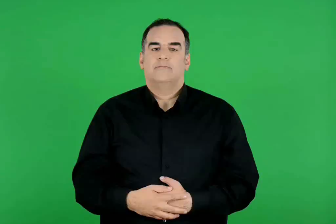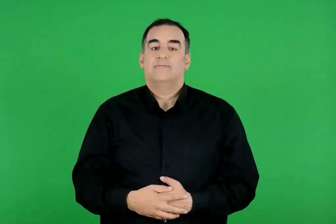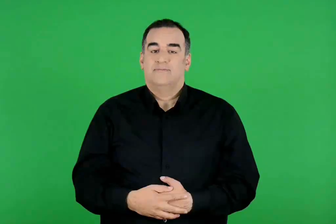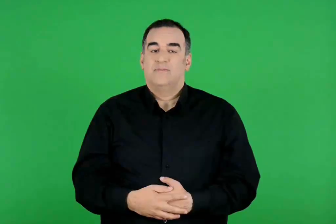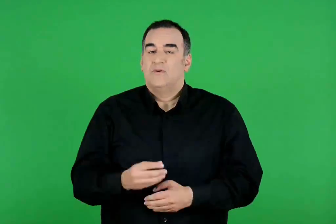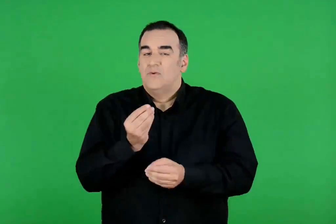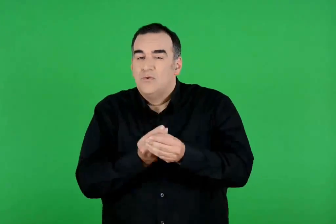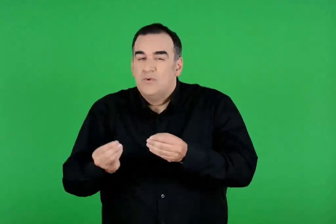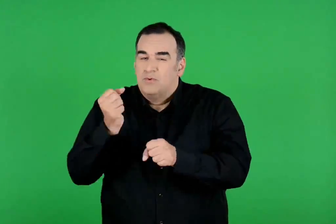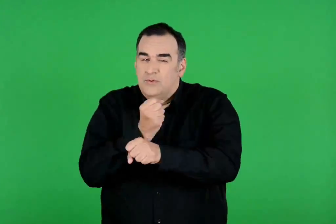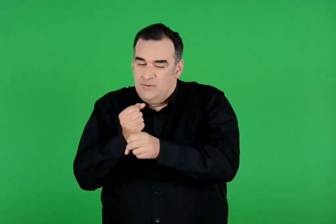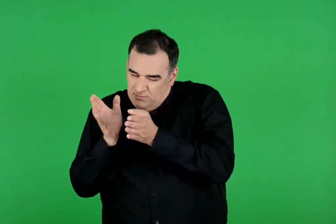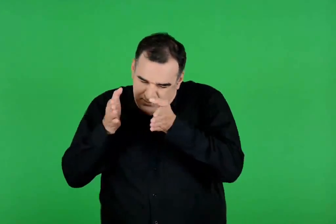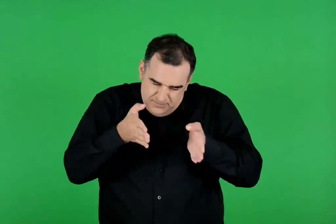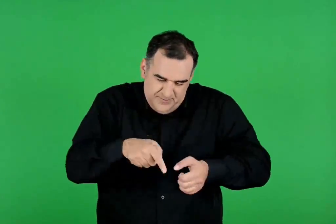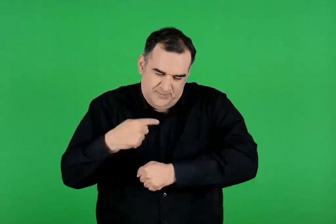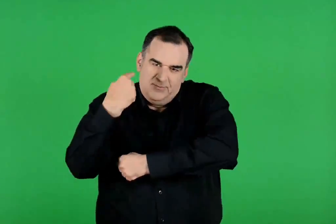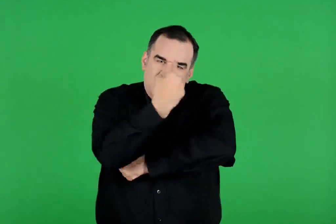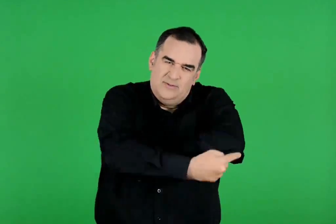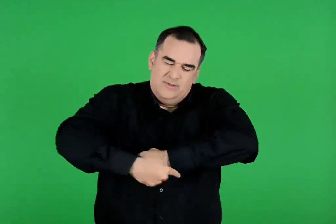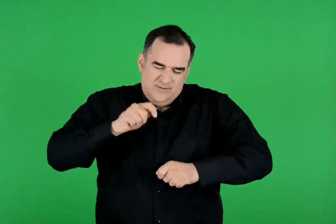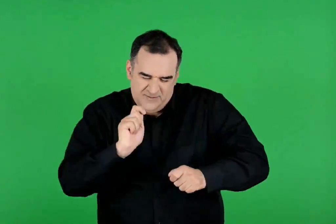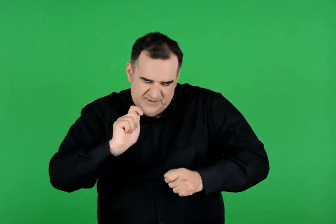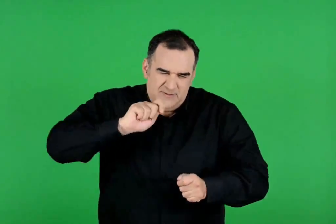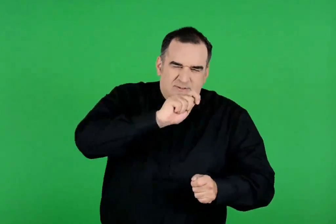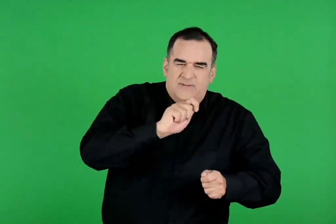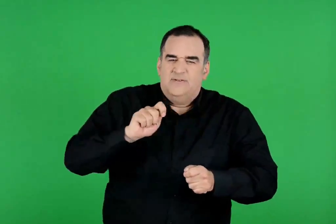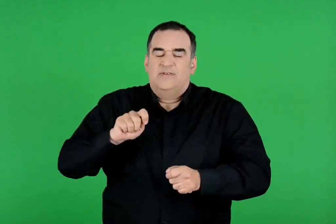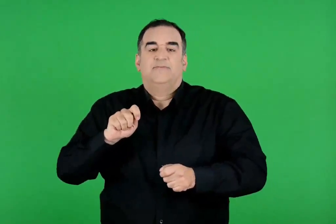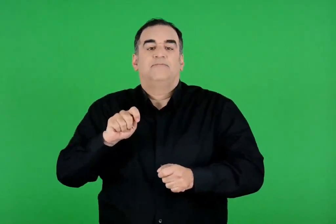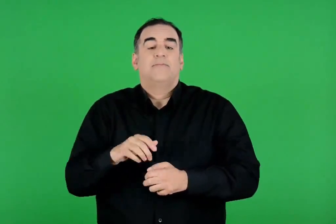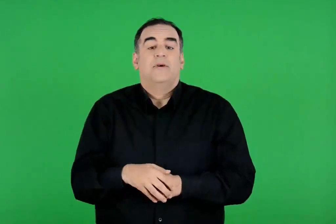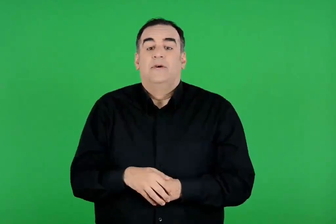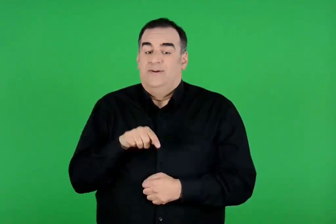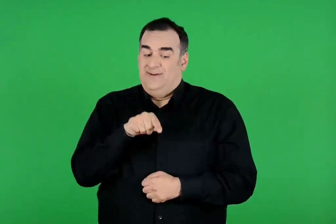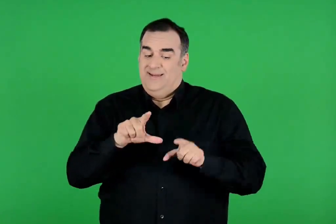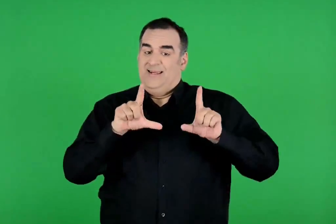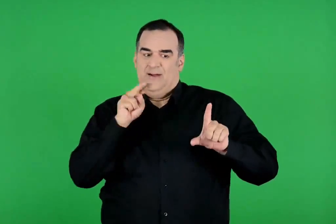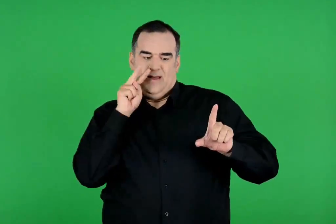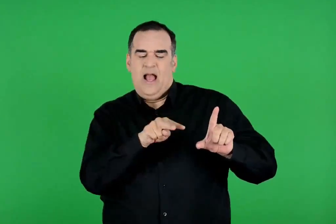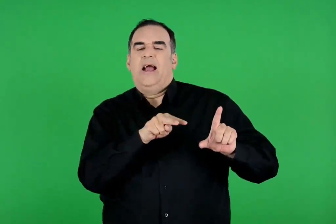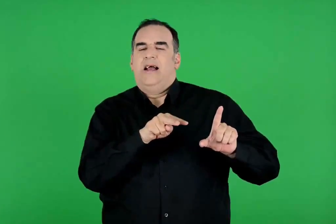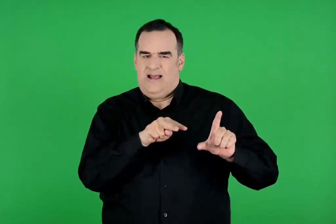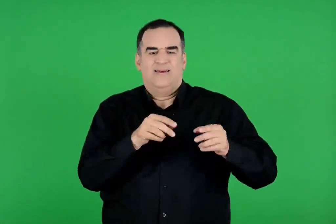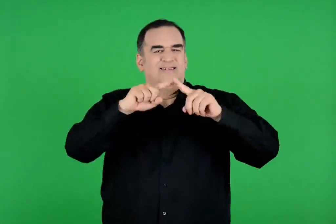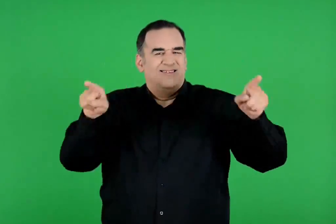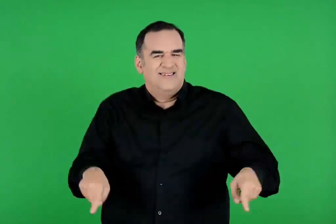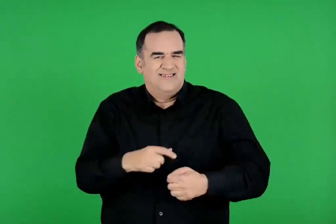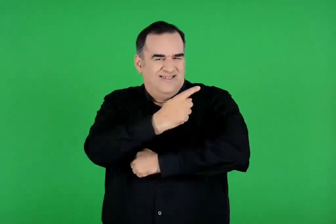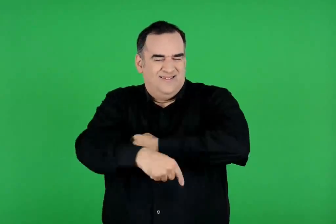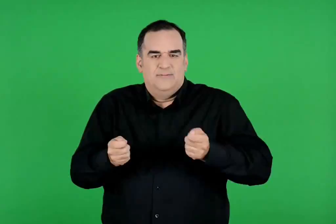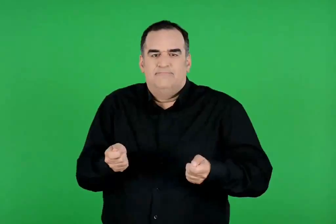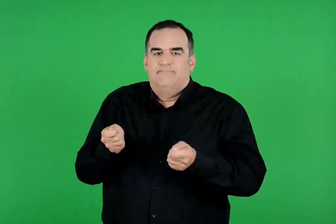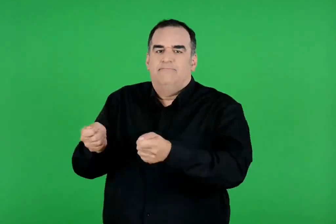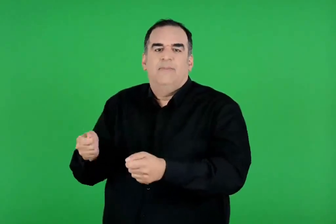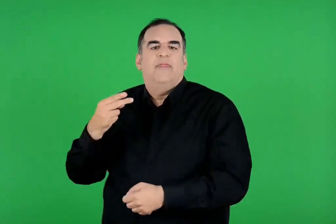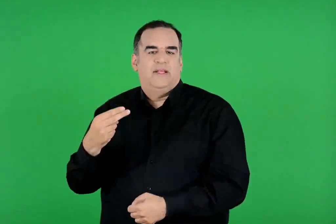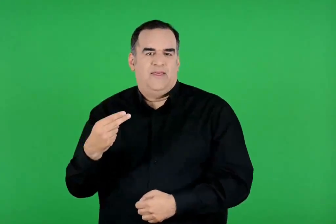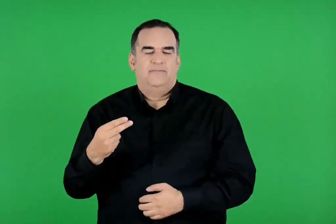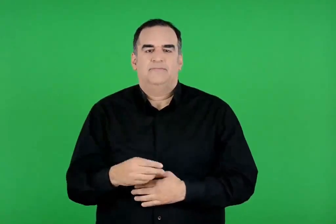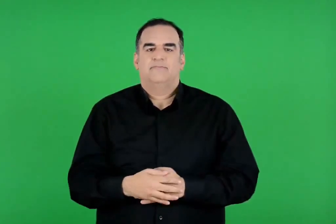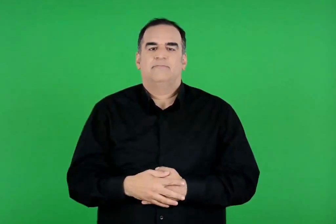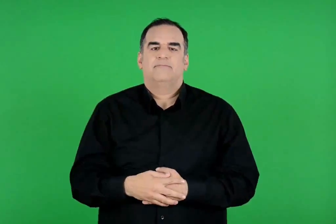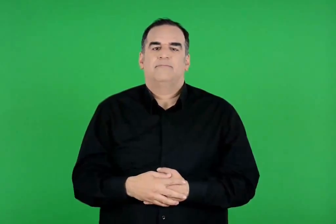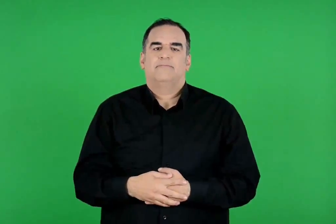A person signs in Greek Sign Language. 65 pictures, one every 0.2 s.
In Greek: μα πιο πολύ δούλεψε τη στρογγυλή ασπίδα. στην εικόνα τον βλέπουμε να την παραδίδει στη θέτιδα
